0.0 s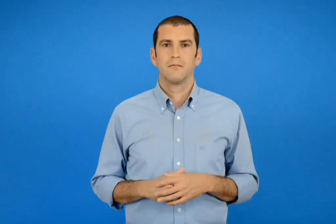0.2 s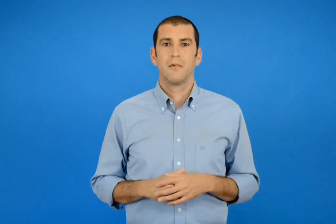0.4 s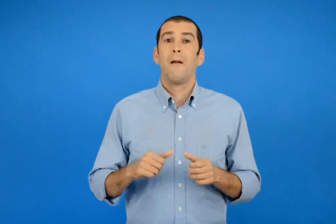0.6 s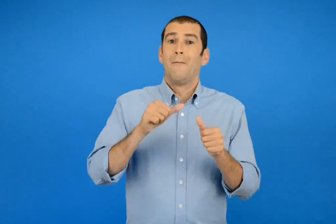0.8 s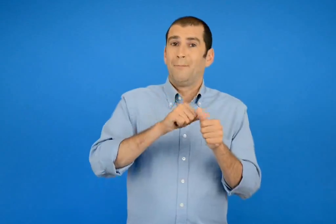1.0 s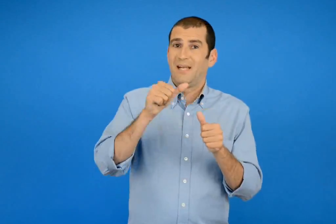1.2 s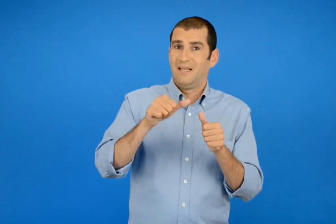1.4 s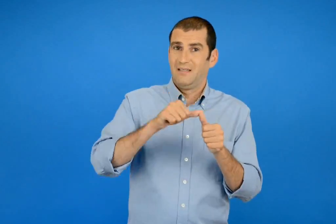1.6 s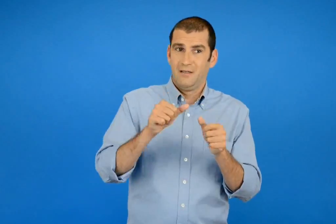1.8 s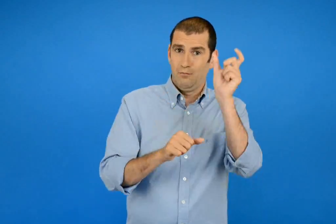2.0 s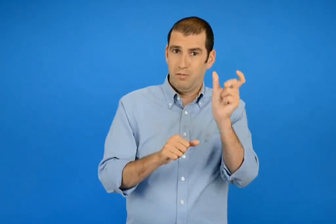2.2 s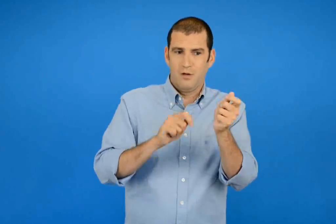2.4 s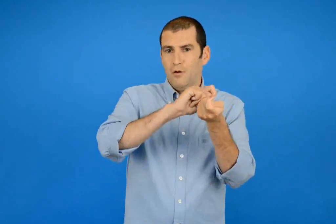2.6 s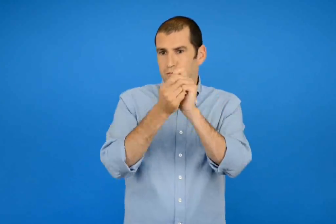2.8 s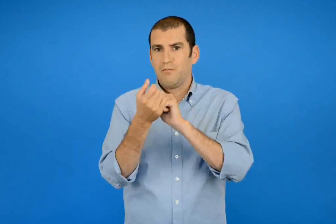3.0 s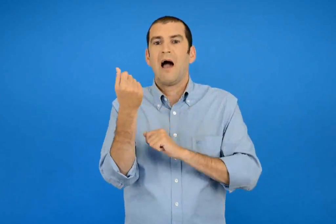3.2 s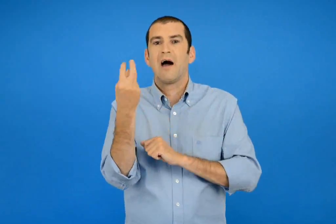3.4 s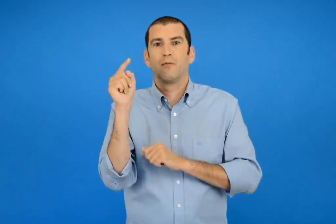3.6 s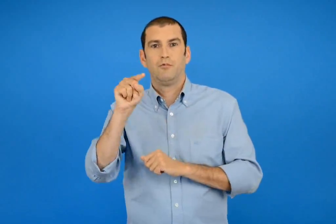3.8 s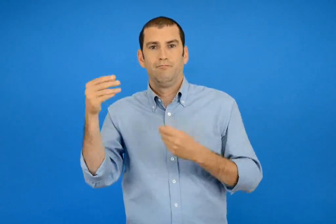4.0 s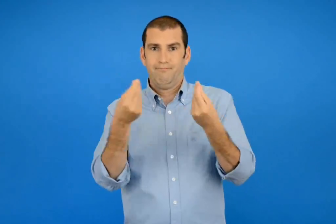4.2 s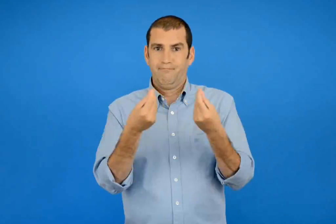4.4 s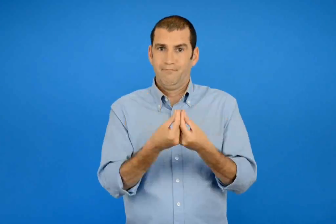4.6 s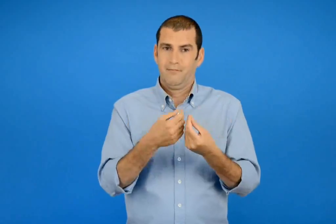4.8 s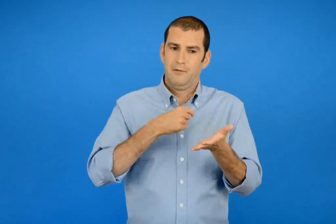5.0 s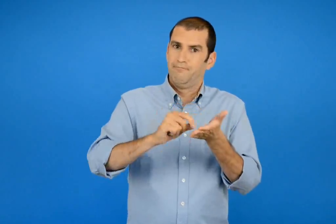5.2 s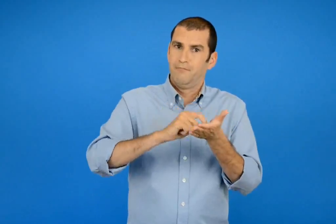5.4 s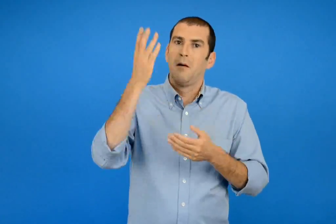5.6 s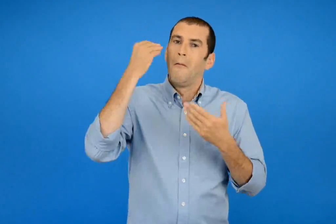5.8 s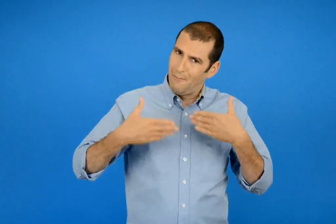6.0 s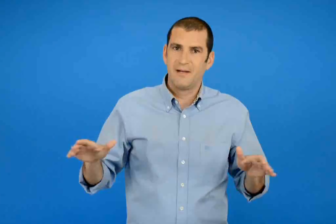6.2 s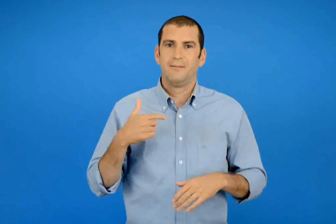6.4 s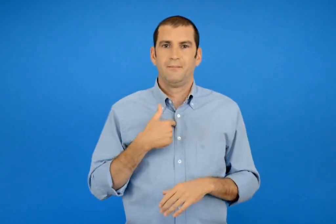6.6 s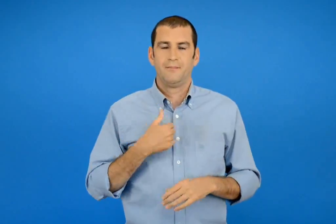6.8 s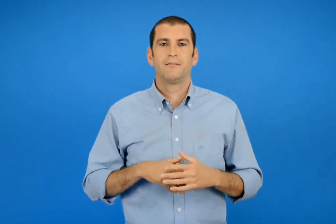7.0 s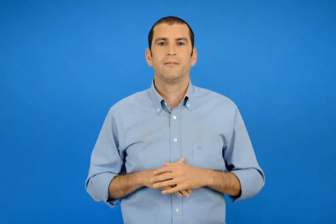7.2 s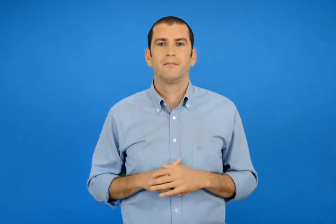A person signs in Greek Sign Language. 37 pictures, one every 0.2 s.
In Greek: έμαθα να γραφώ τους μήνες με τους αριθμούς τους
